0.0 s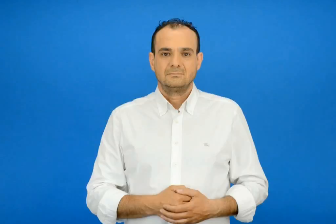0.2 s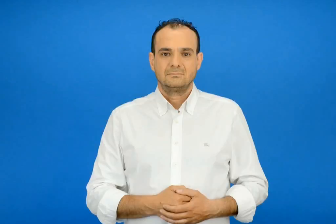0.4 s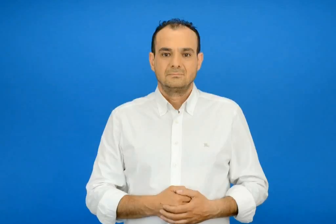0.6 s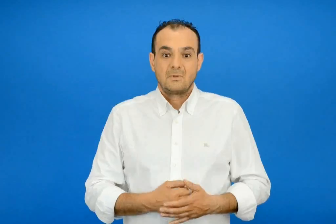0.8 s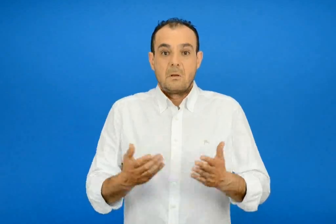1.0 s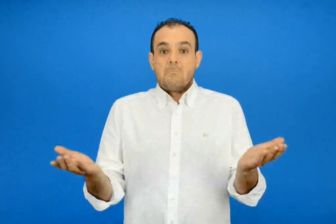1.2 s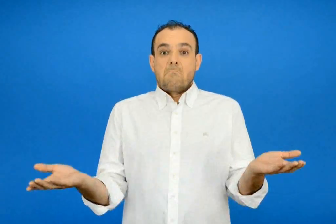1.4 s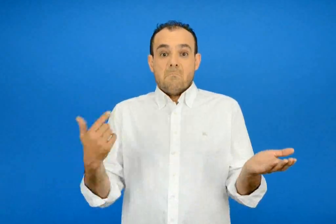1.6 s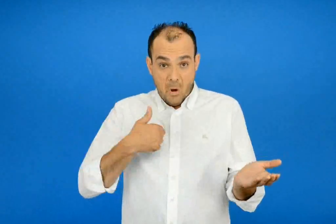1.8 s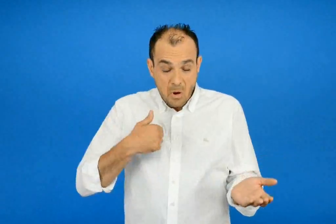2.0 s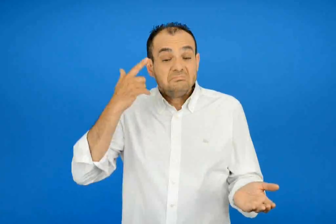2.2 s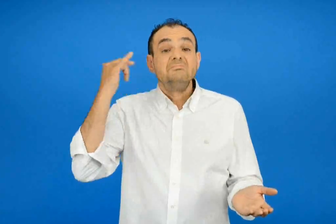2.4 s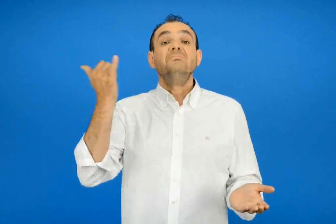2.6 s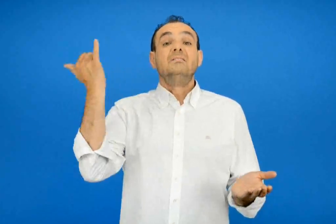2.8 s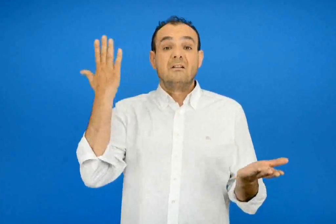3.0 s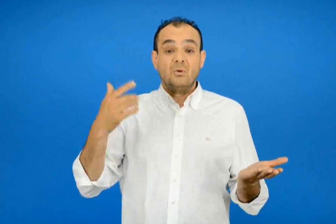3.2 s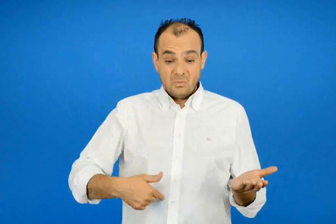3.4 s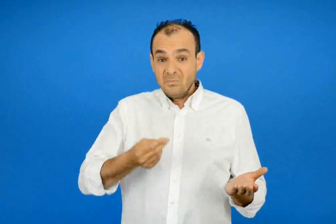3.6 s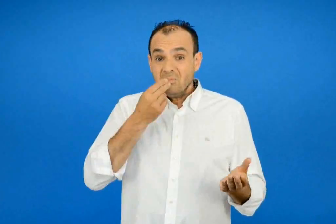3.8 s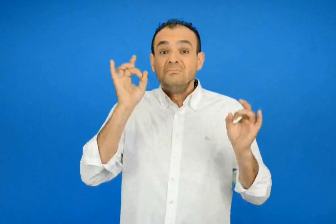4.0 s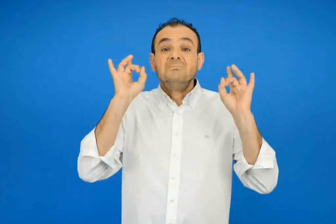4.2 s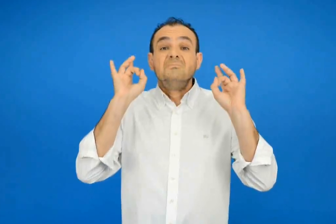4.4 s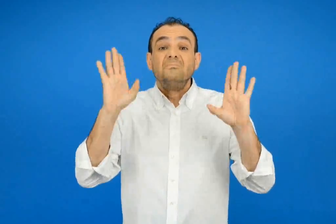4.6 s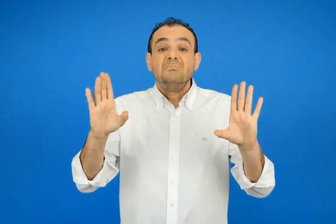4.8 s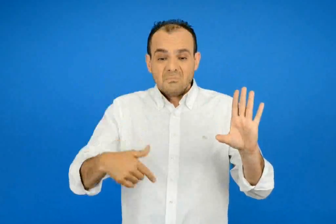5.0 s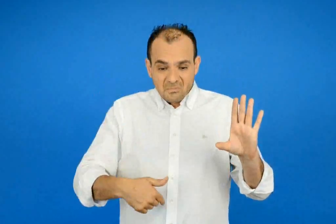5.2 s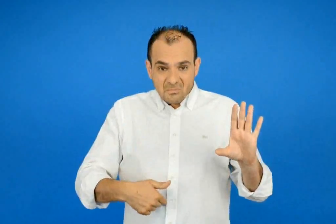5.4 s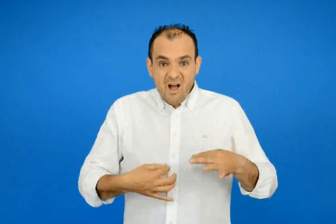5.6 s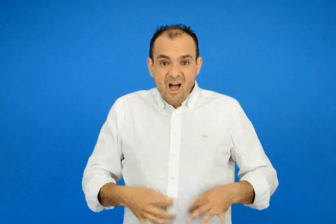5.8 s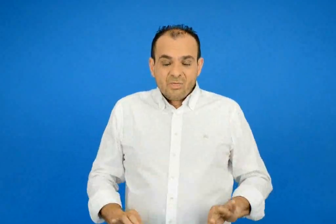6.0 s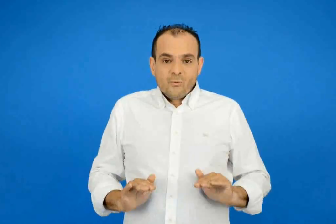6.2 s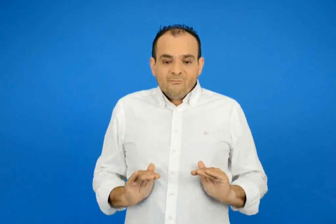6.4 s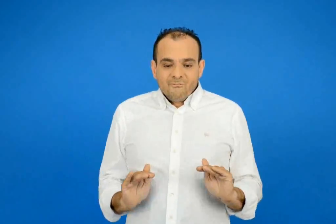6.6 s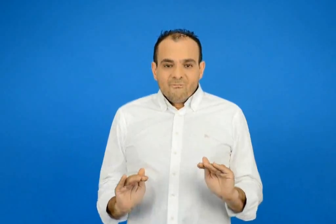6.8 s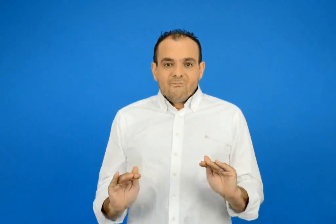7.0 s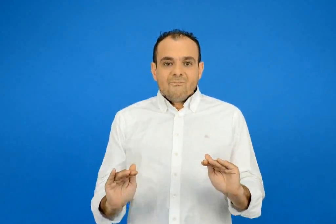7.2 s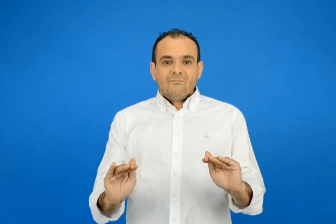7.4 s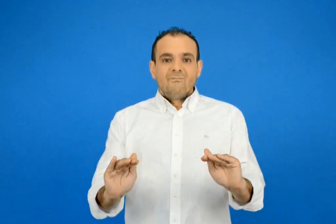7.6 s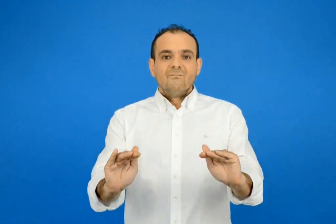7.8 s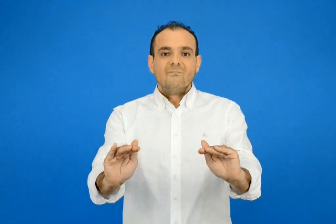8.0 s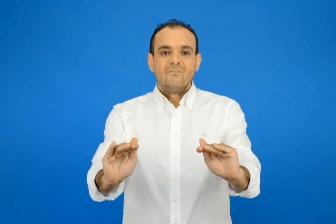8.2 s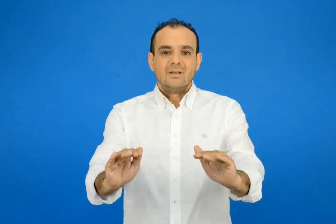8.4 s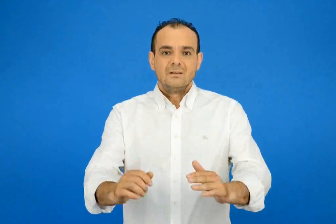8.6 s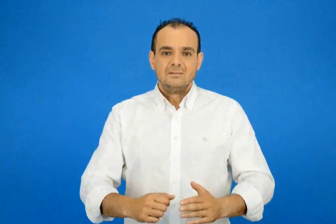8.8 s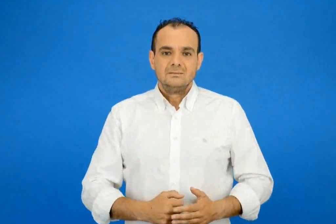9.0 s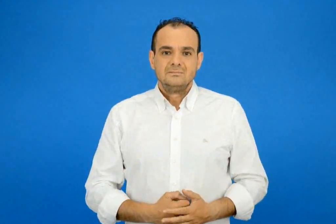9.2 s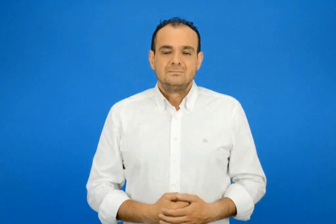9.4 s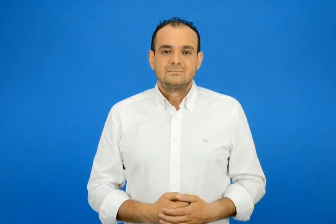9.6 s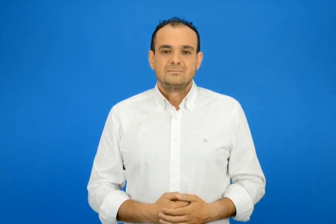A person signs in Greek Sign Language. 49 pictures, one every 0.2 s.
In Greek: μα εγώ δεν καταλαβαίνω νηστική γιατί όλο μένω
